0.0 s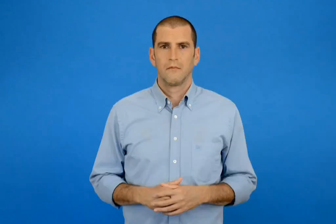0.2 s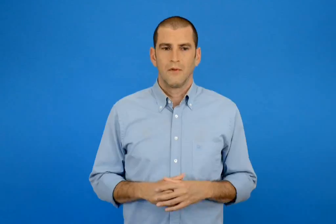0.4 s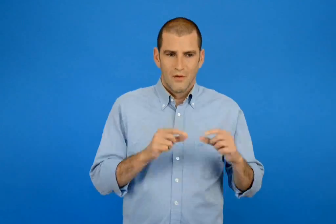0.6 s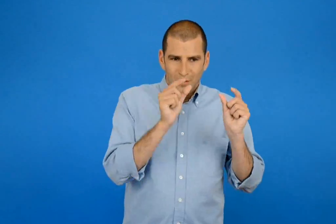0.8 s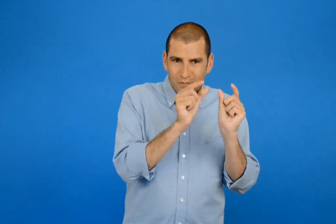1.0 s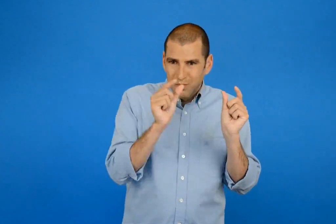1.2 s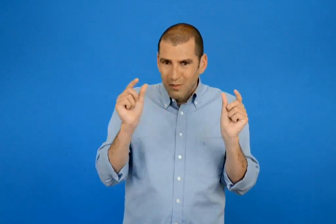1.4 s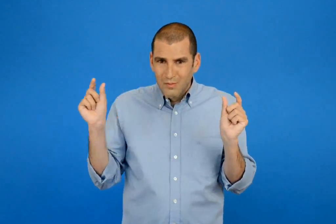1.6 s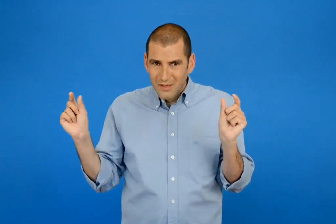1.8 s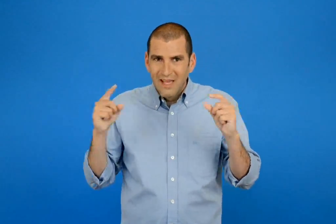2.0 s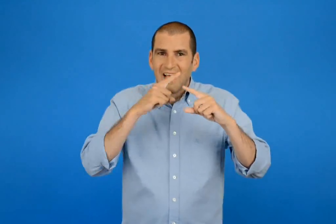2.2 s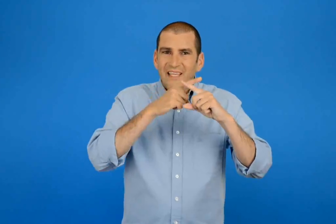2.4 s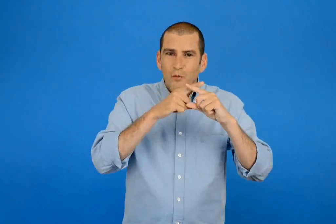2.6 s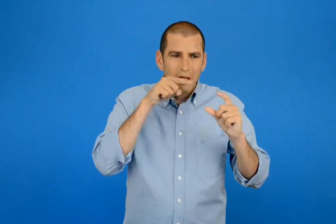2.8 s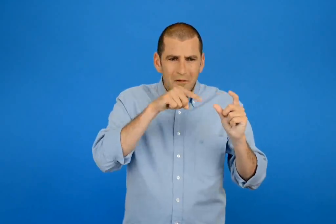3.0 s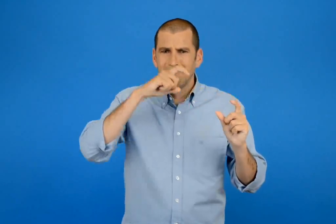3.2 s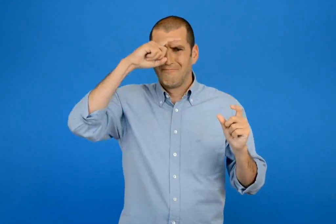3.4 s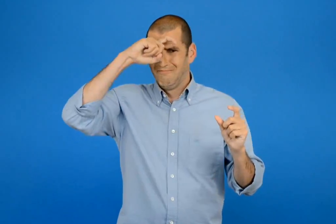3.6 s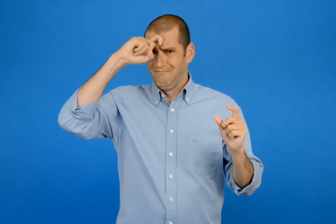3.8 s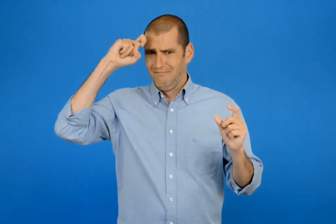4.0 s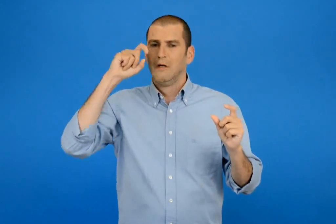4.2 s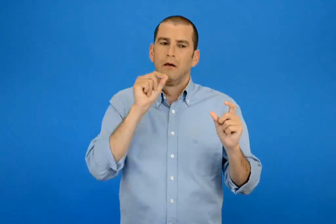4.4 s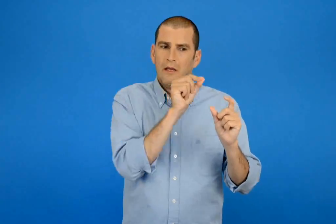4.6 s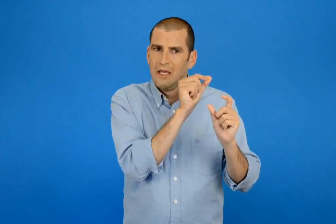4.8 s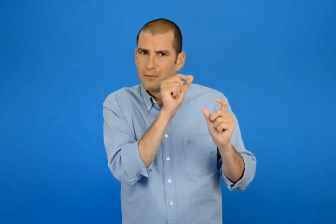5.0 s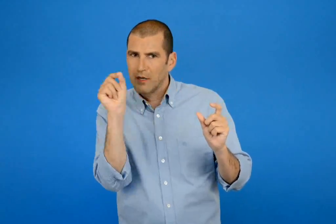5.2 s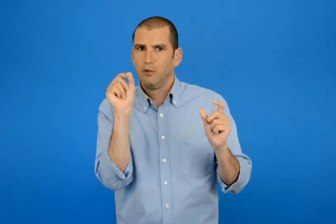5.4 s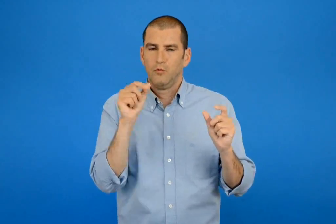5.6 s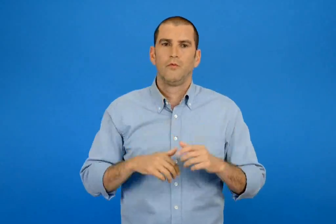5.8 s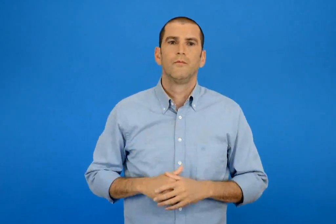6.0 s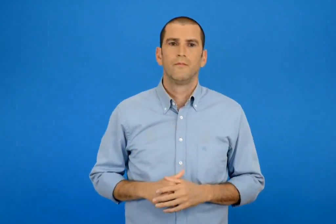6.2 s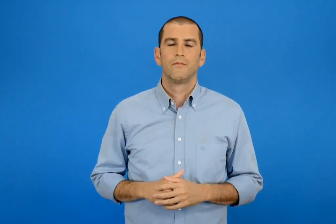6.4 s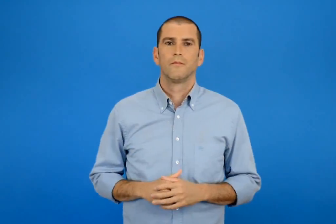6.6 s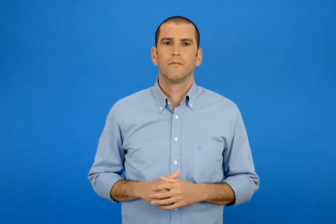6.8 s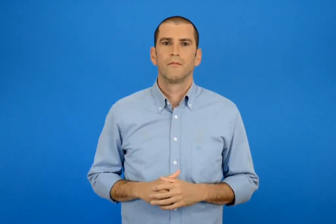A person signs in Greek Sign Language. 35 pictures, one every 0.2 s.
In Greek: υπογραμμίζω τα γινόμενα που με δυσκολέψαν
